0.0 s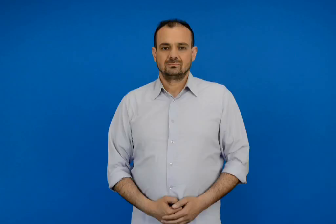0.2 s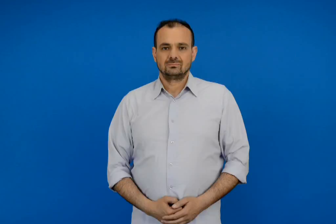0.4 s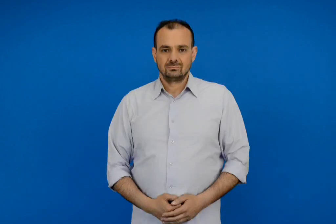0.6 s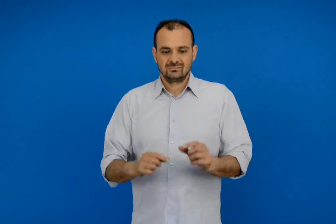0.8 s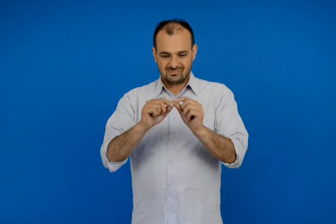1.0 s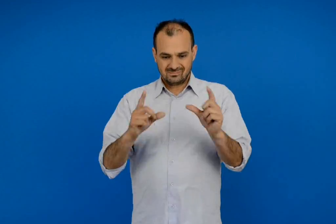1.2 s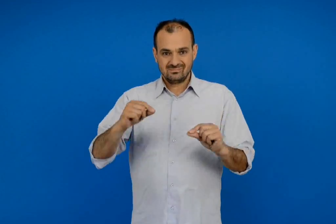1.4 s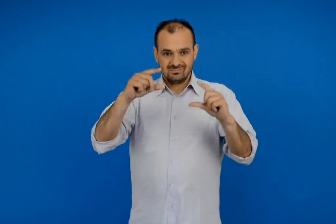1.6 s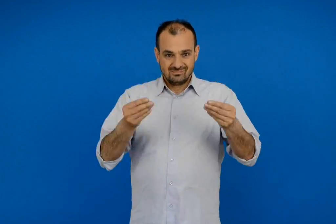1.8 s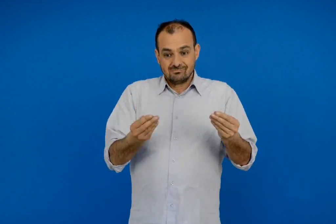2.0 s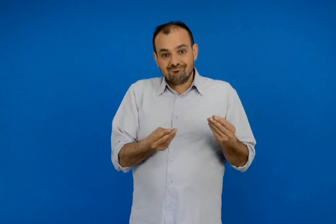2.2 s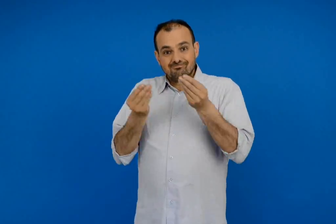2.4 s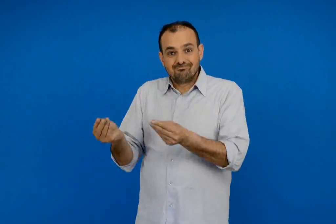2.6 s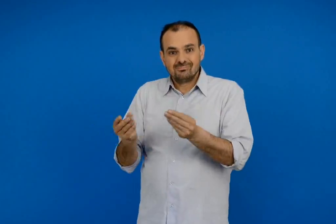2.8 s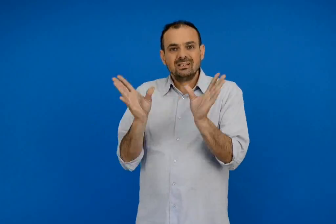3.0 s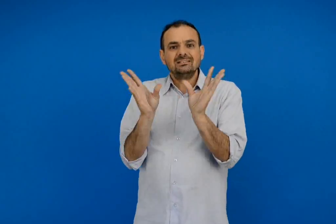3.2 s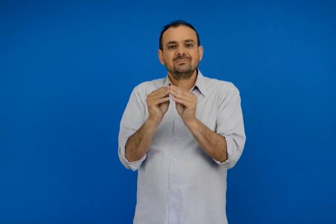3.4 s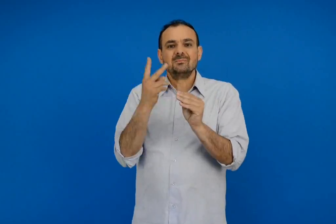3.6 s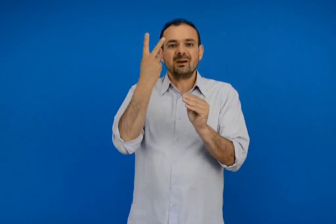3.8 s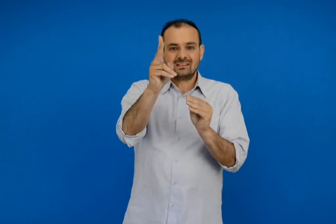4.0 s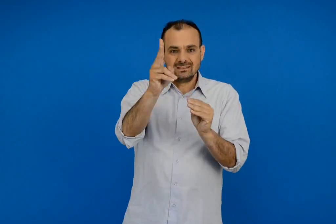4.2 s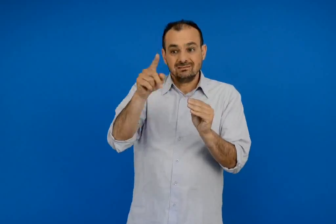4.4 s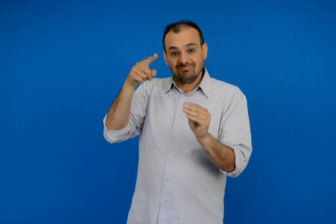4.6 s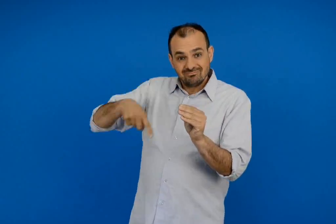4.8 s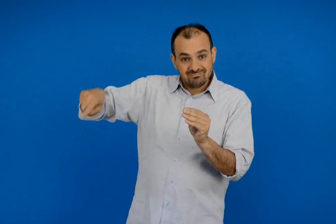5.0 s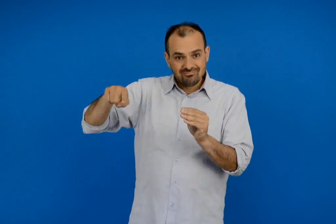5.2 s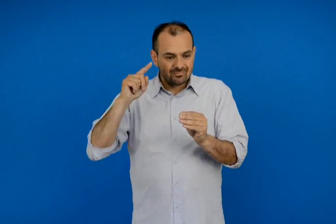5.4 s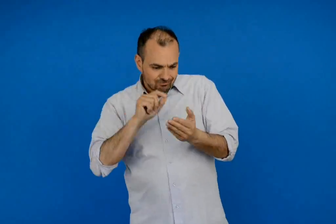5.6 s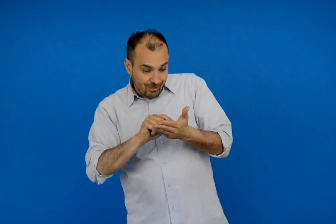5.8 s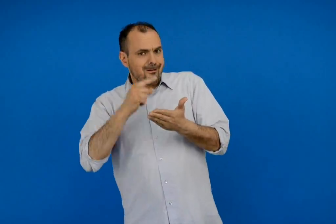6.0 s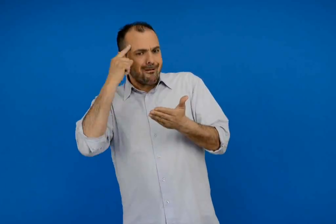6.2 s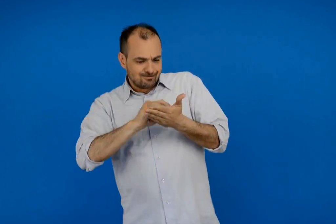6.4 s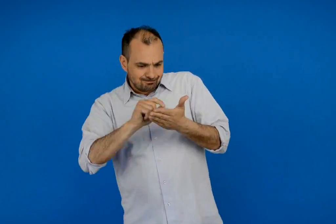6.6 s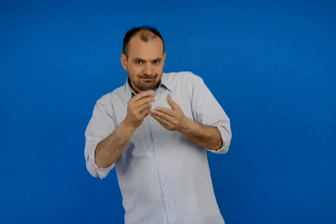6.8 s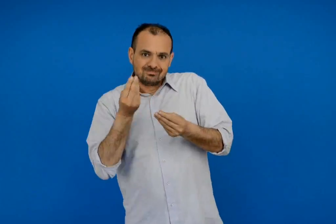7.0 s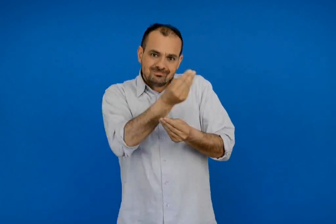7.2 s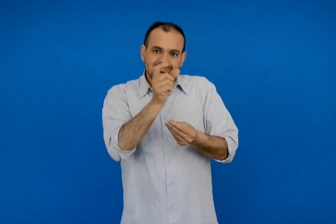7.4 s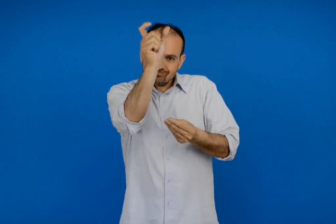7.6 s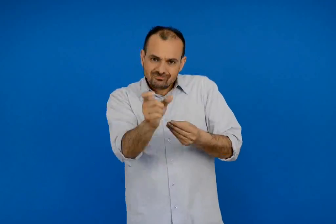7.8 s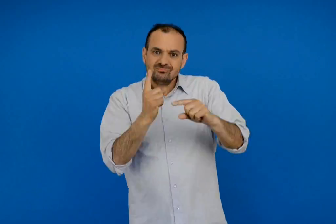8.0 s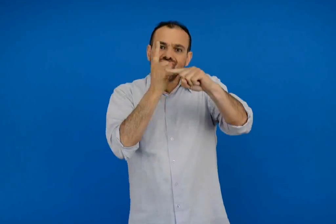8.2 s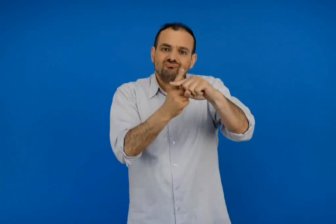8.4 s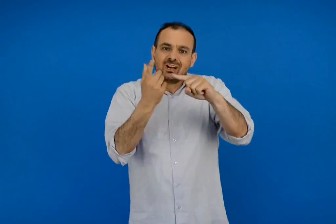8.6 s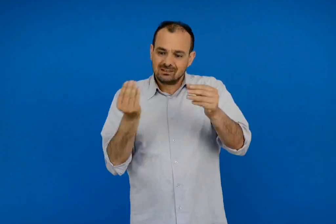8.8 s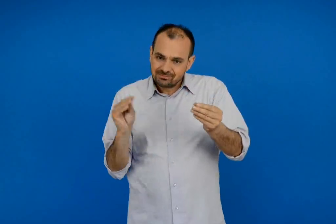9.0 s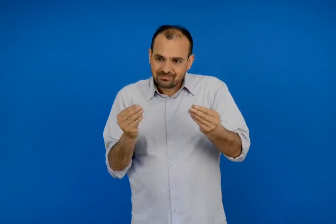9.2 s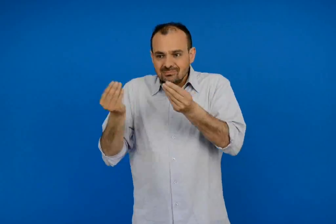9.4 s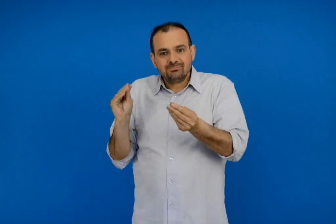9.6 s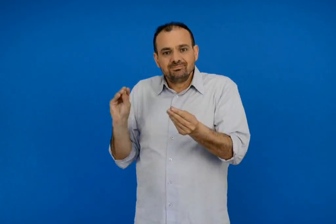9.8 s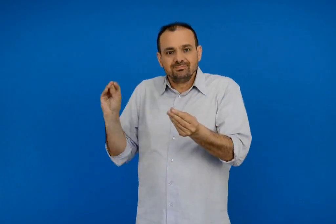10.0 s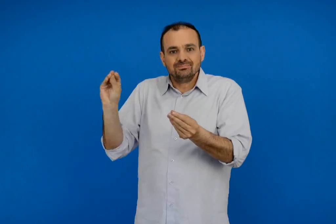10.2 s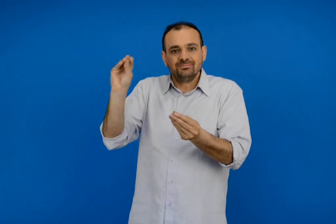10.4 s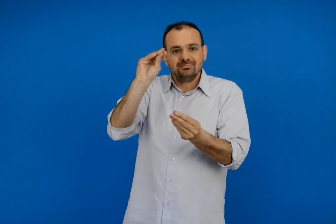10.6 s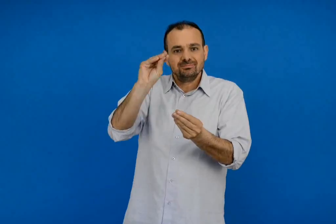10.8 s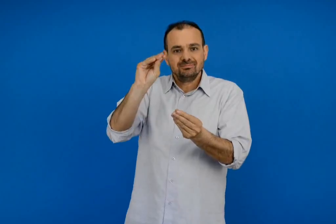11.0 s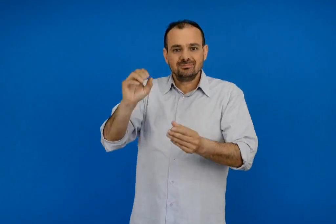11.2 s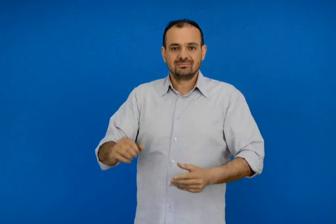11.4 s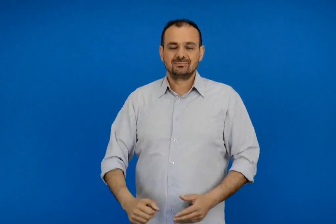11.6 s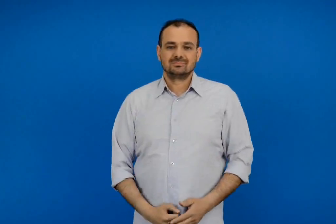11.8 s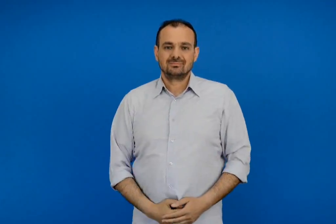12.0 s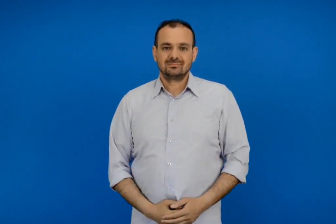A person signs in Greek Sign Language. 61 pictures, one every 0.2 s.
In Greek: δώσε το σε συμμαθητές και συμμαθήτριες σου να γράψουν κάτι καλό για σένα στα υπόλοιπα πέταλα
